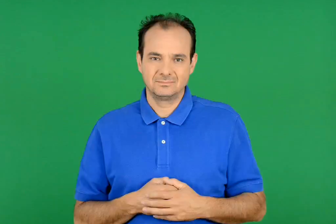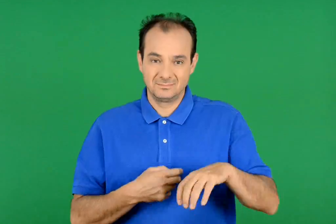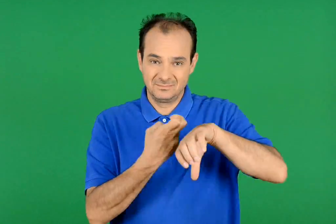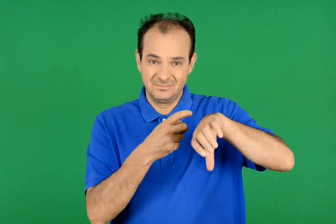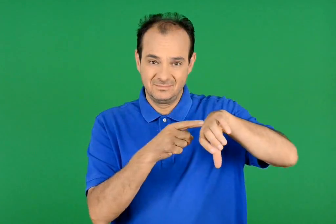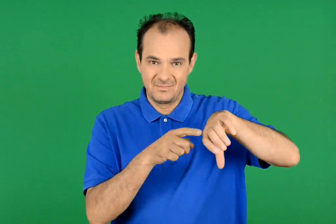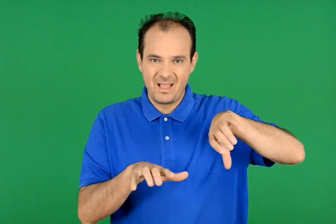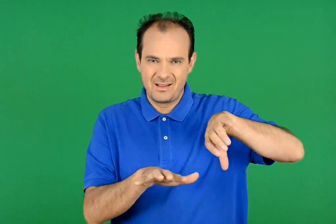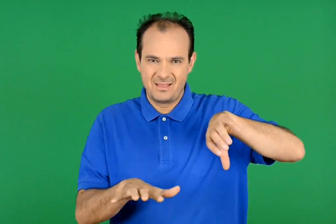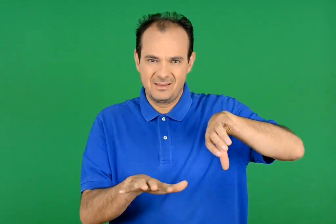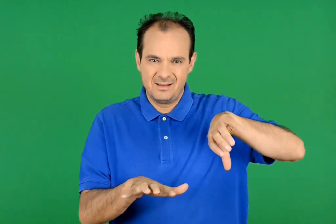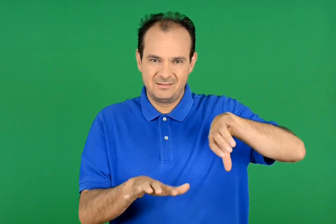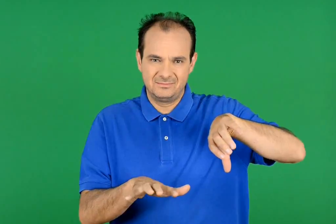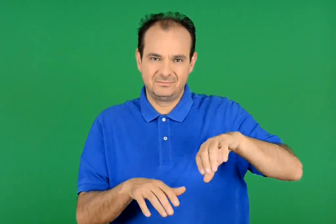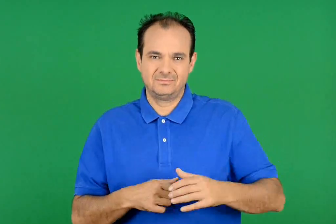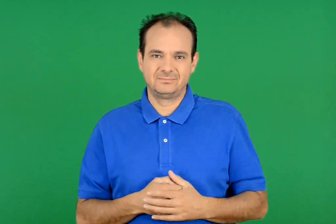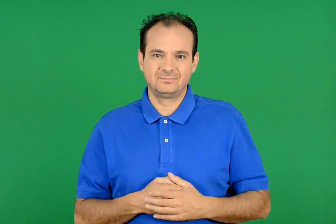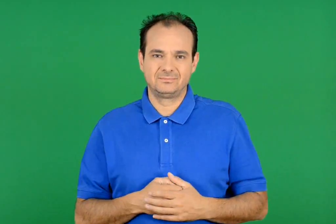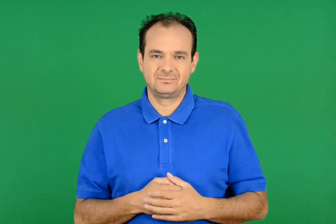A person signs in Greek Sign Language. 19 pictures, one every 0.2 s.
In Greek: λαγκαδιά
